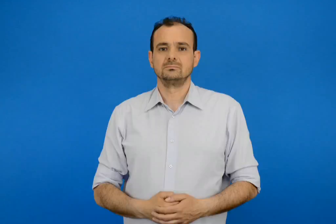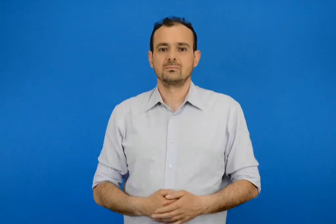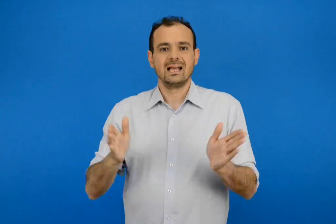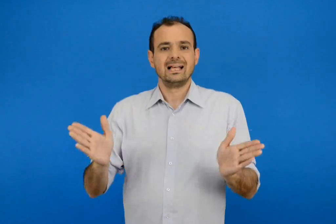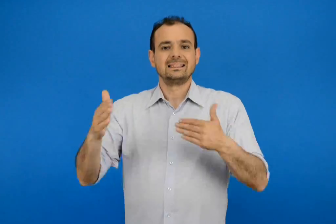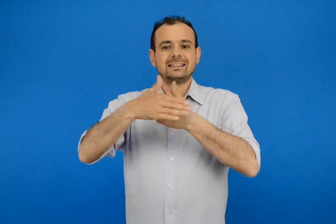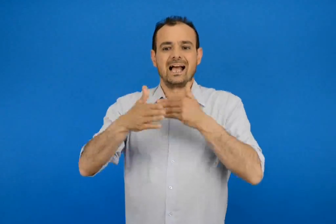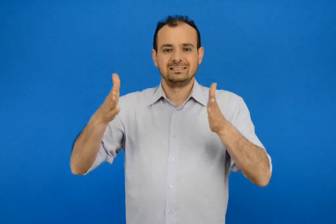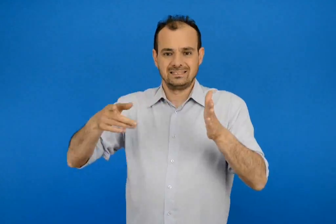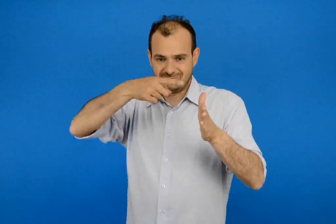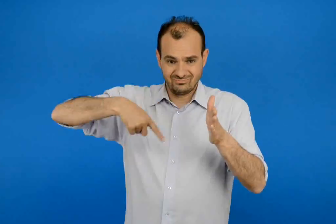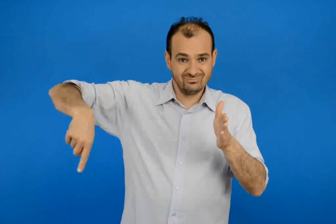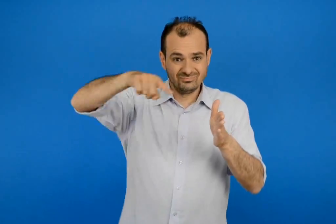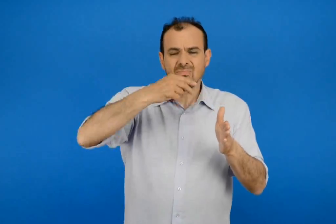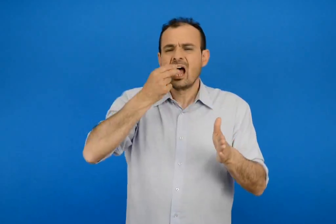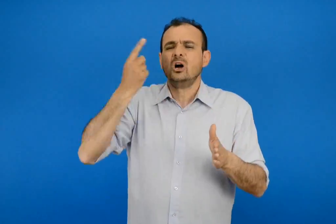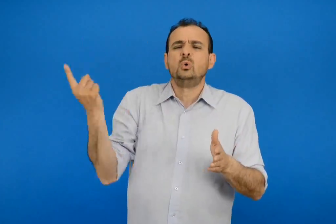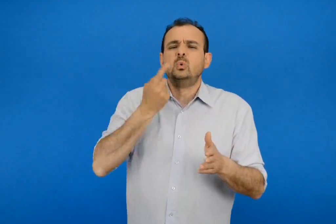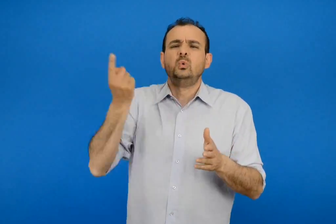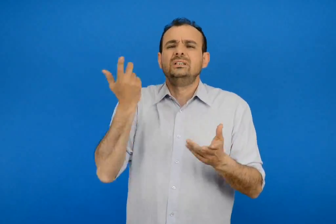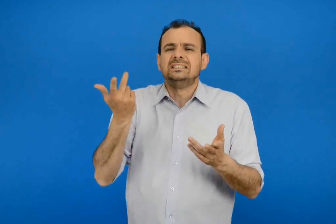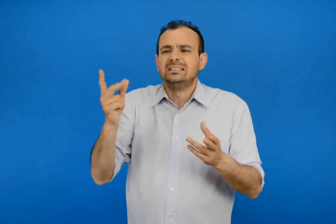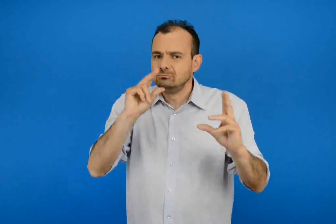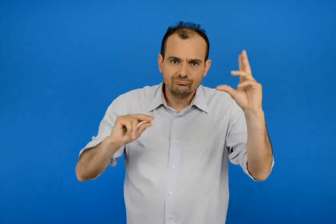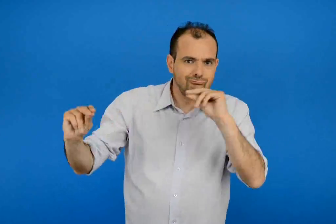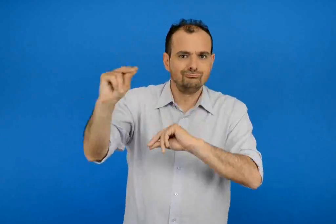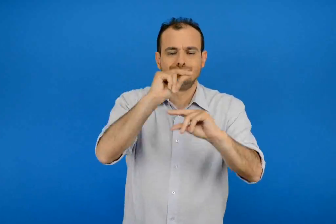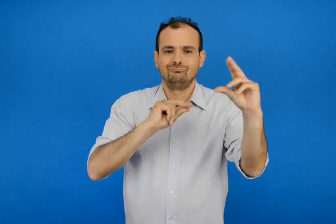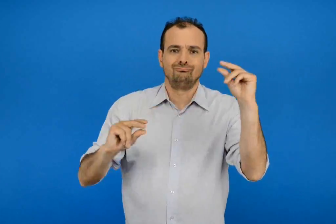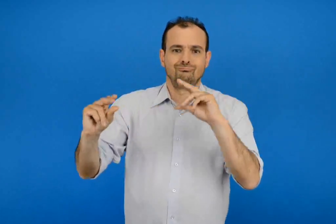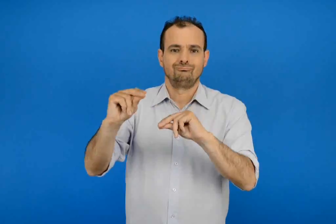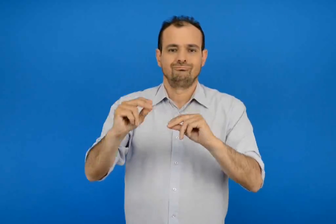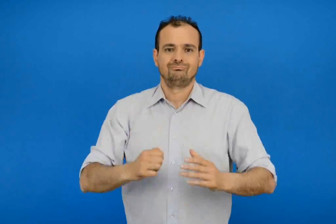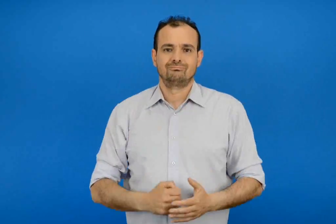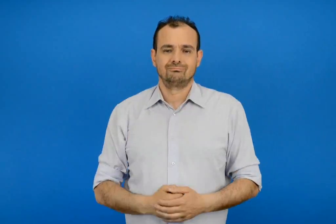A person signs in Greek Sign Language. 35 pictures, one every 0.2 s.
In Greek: συζητήστε στην τάξη για τις δίκες σας διατροφικές συνήθειες
